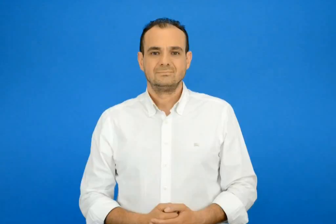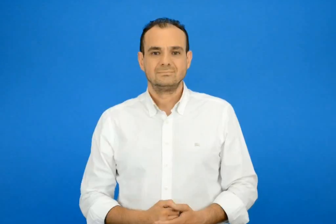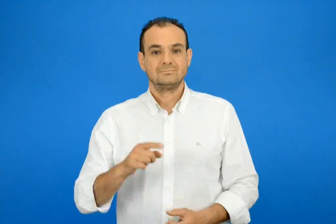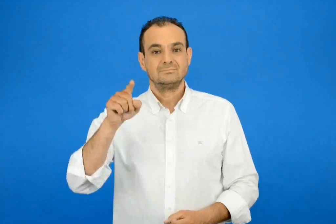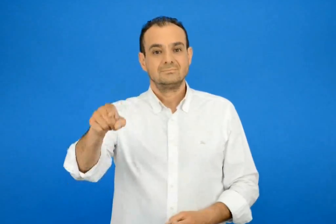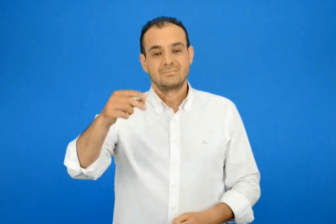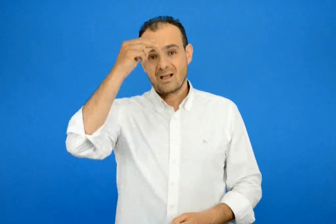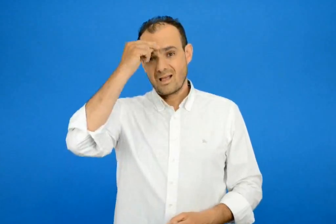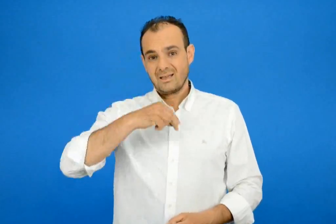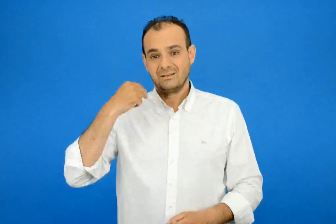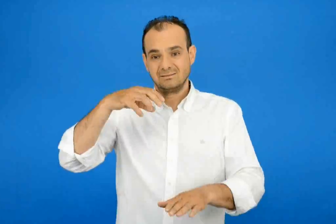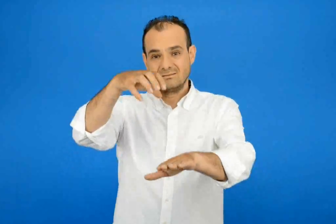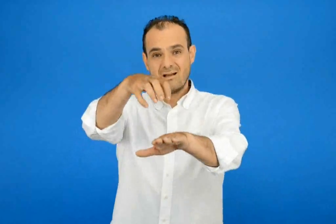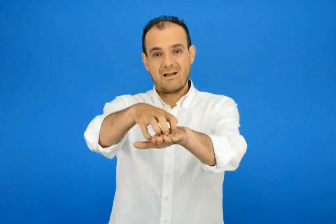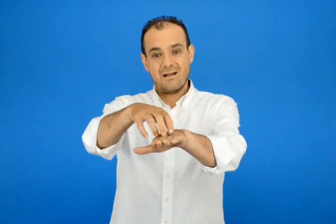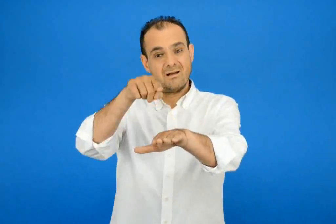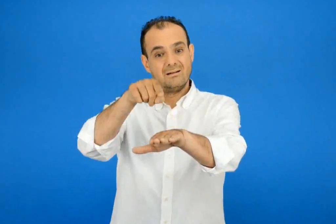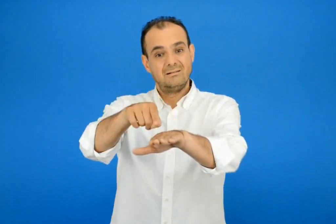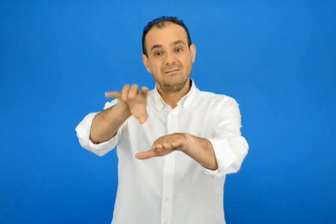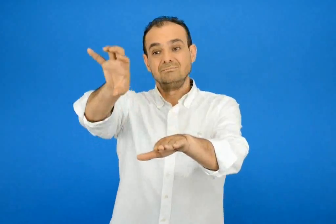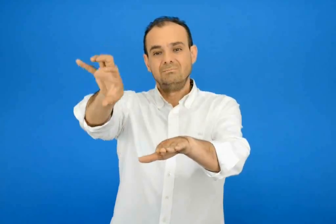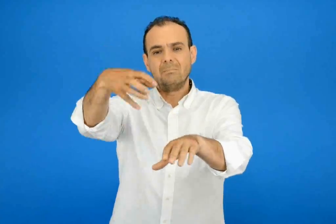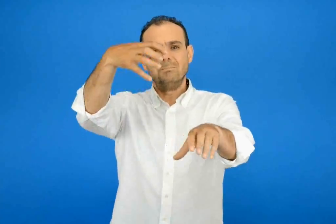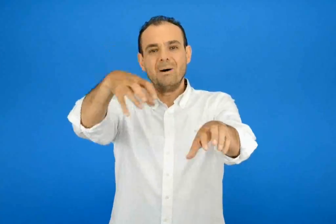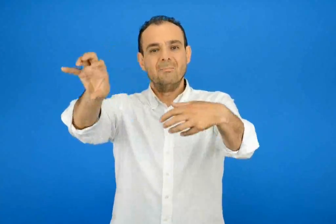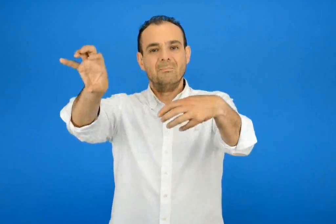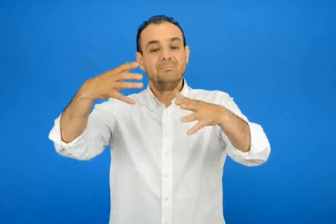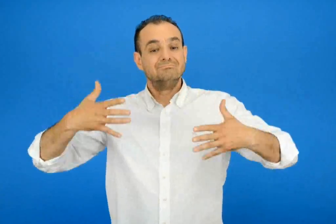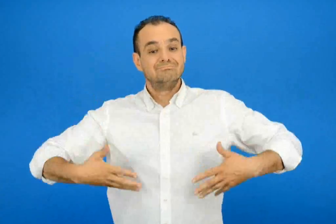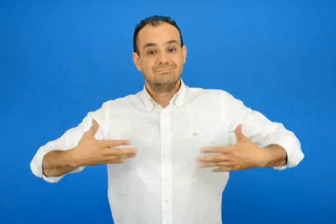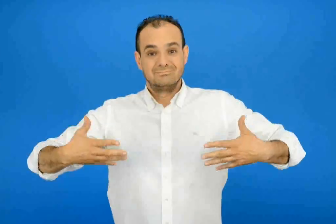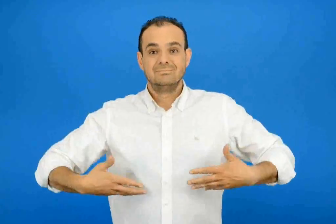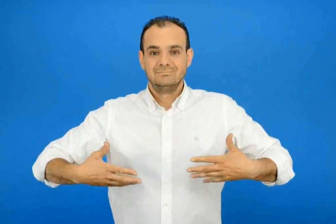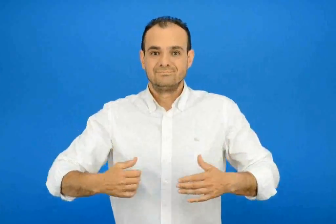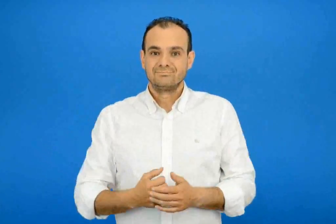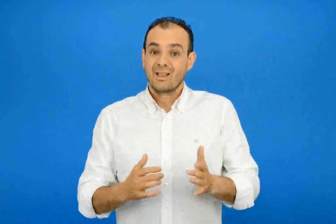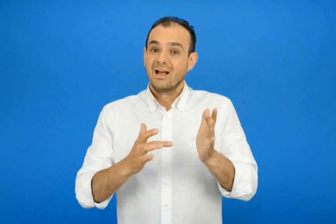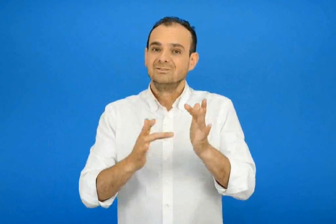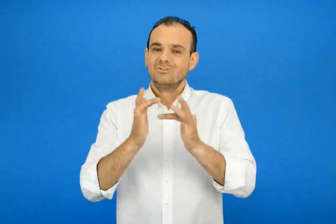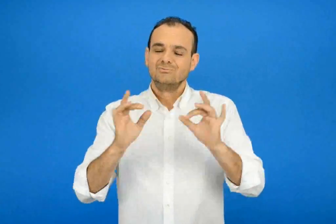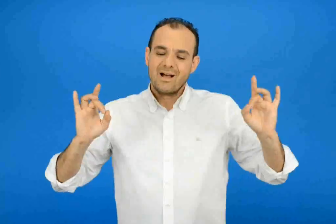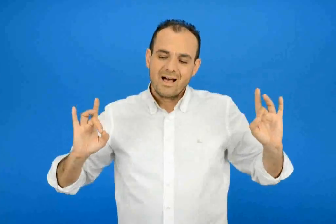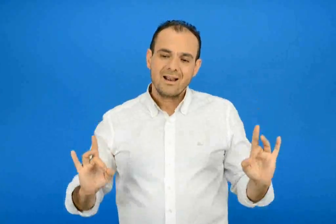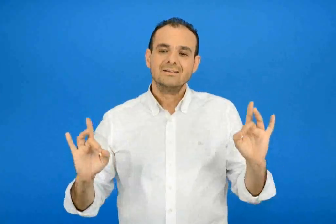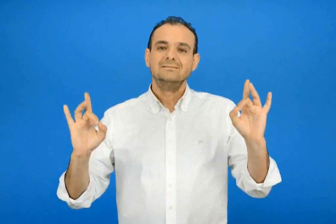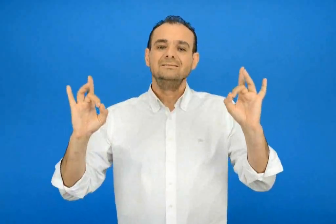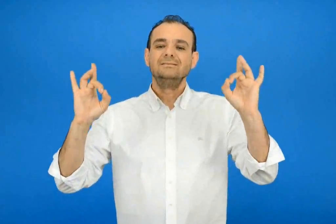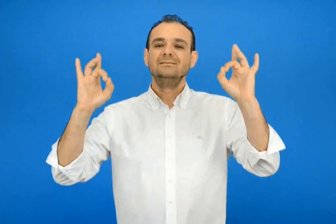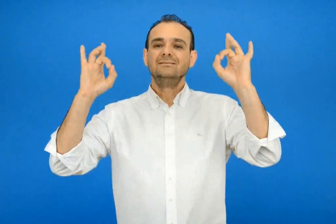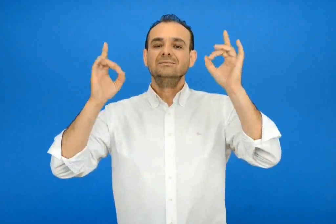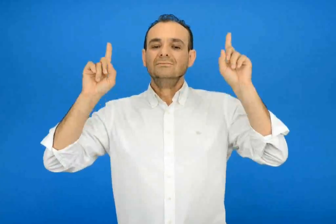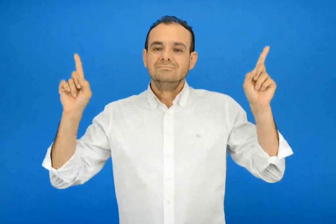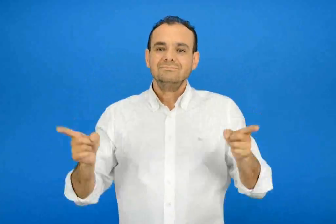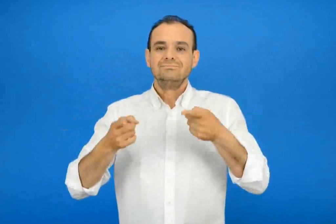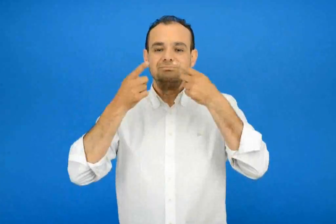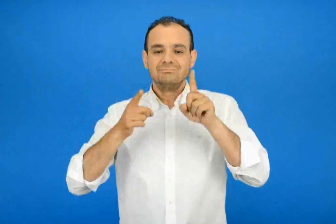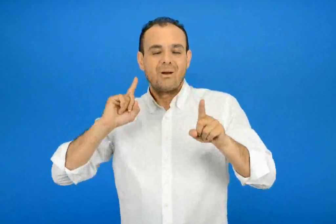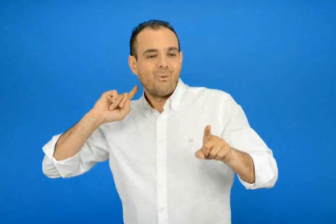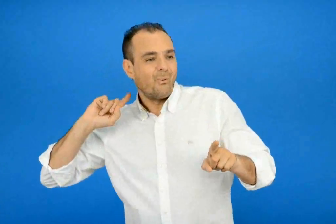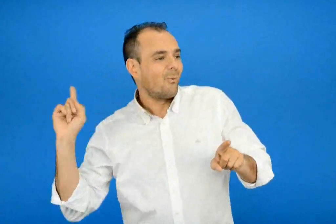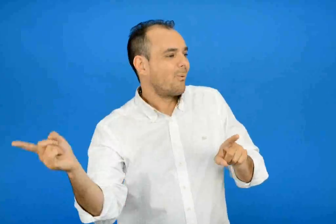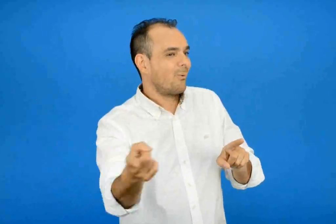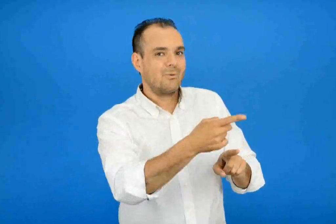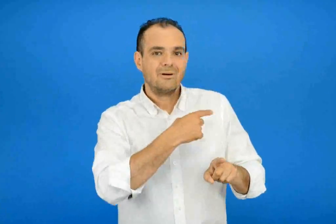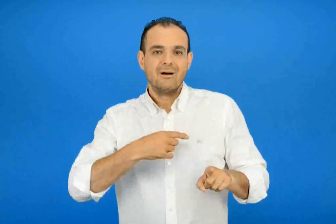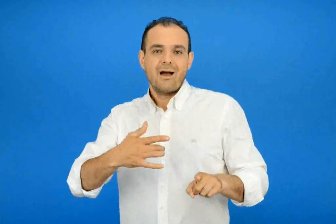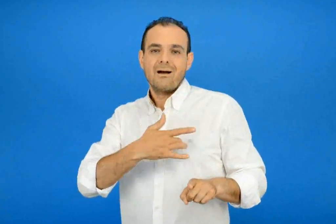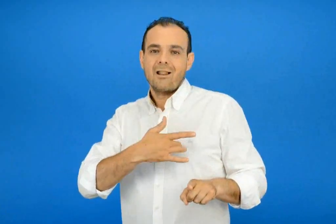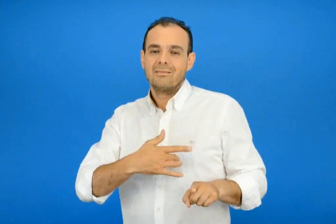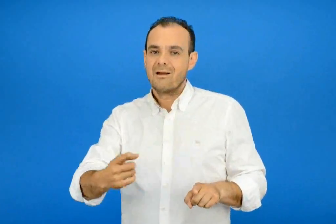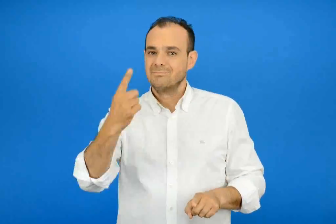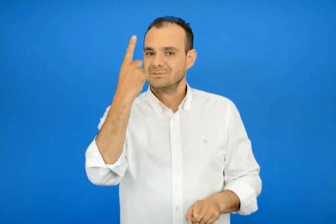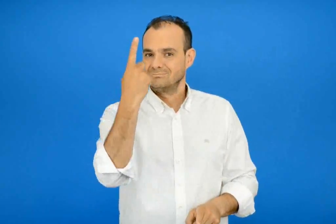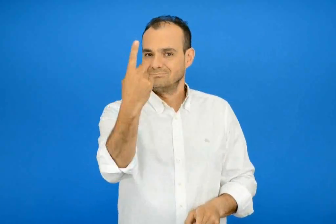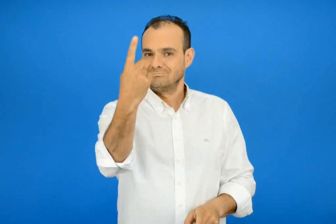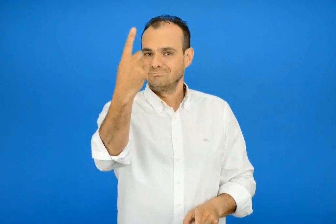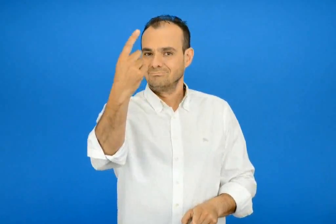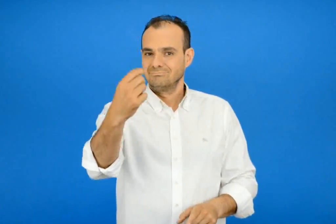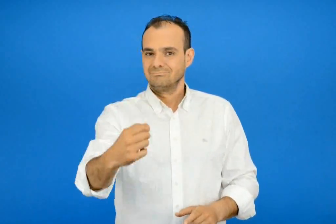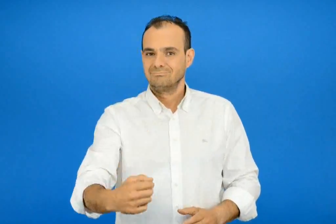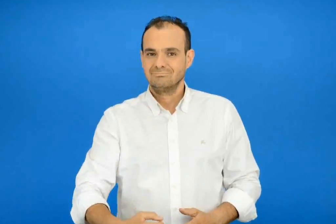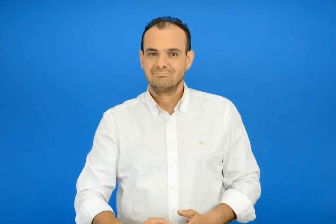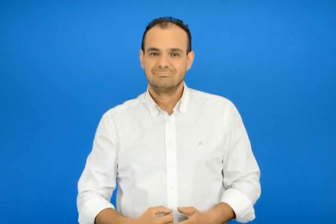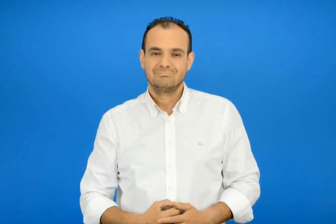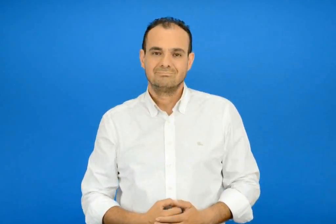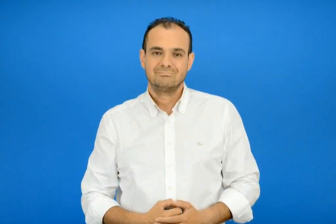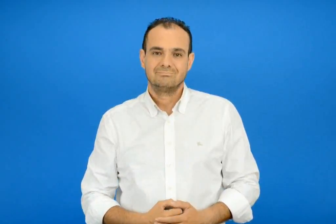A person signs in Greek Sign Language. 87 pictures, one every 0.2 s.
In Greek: στην εκκλησιά η καμπάνα χτυπάει χαρωπά χριστός ανέστη ψέλνουν όλοι με μια καρδιά
